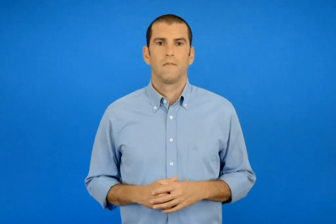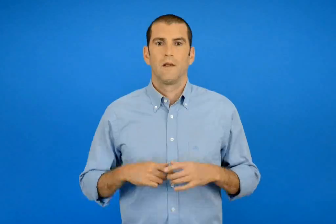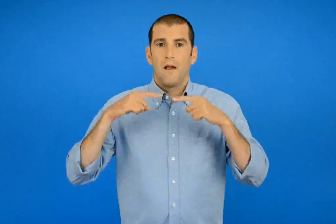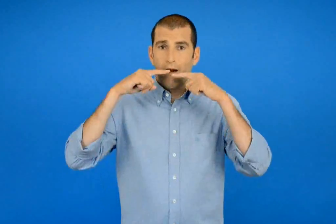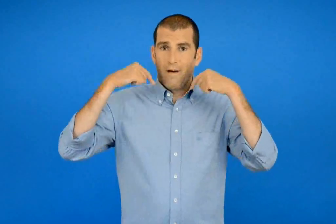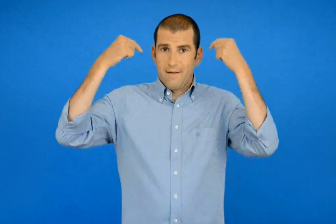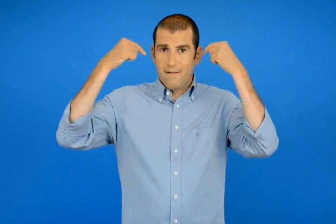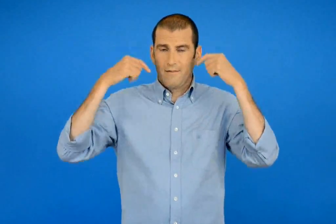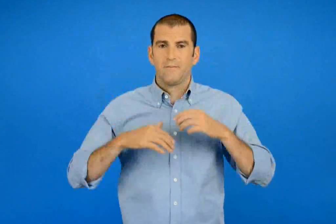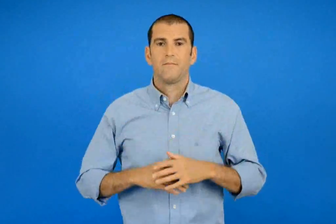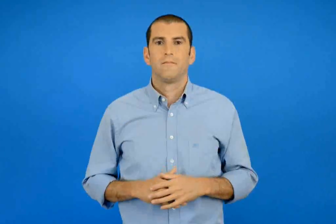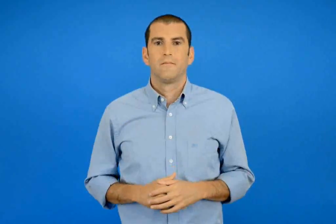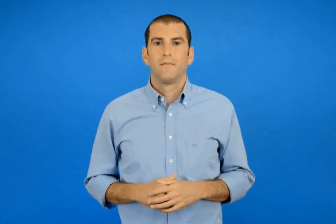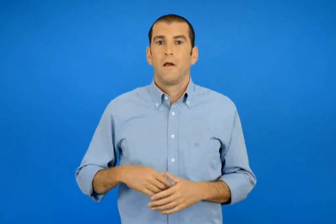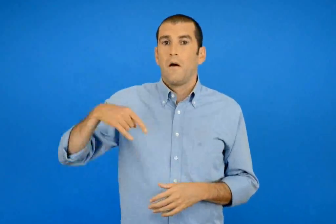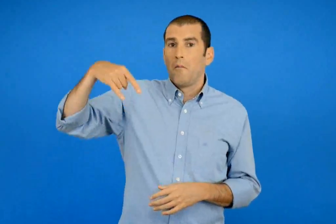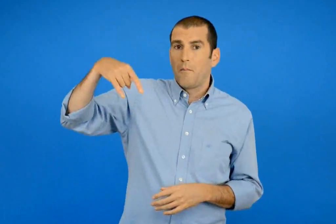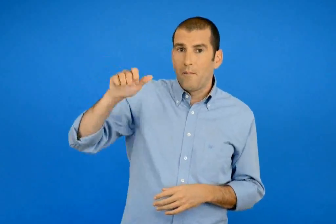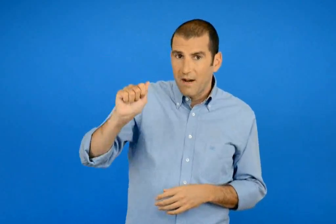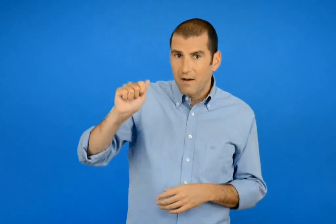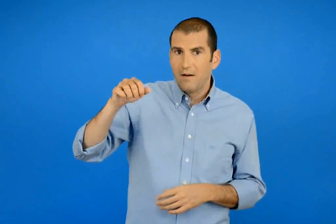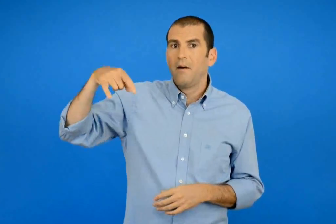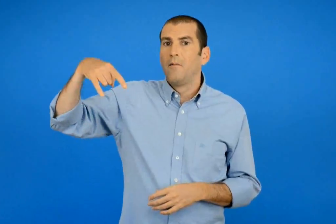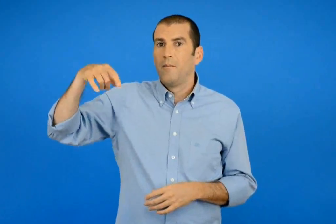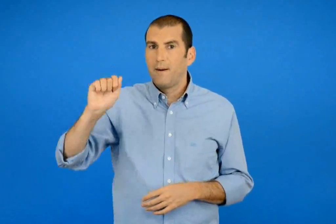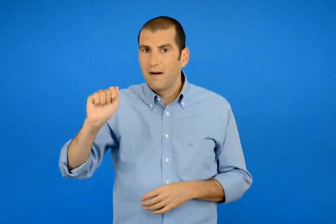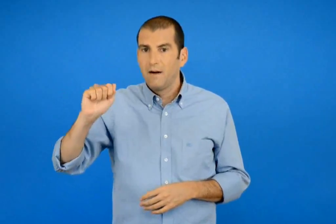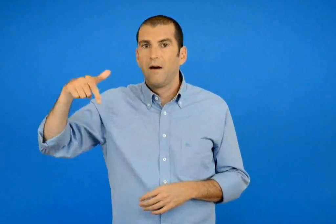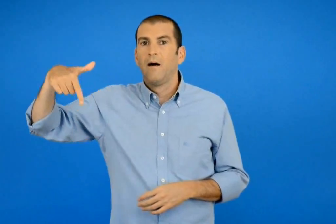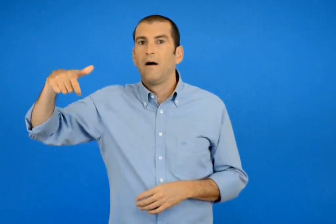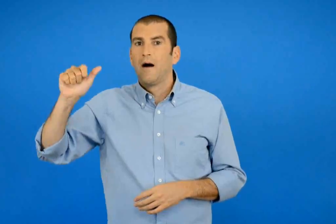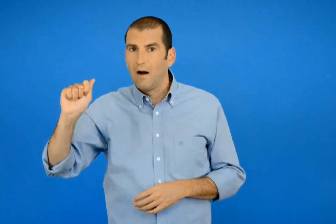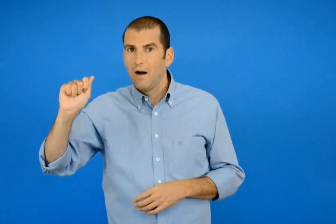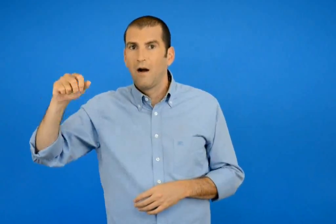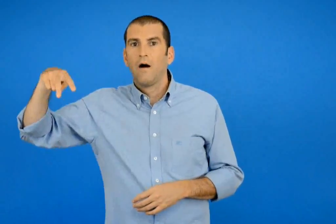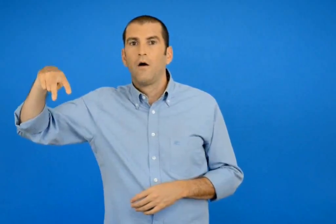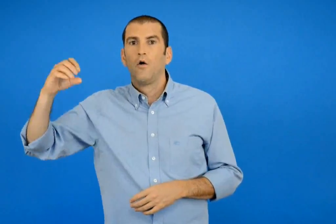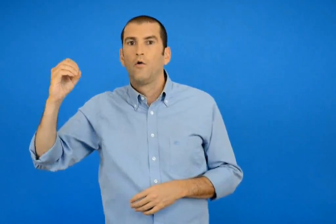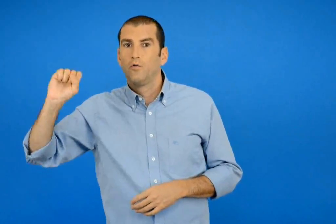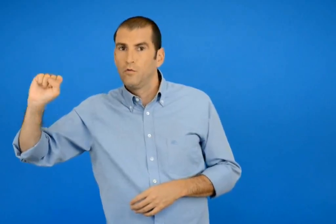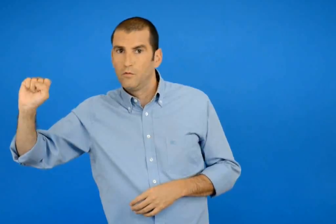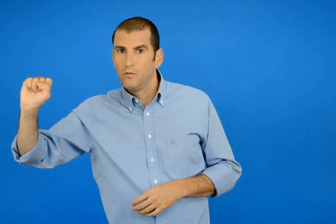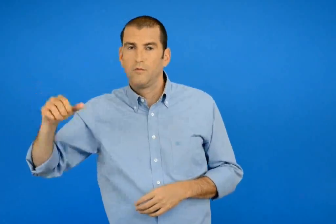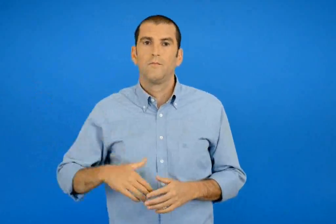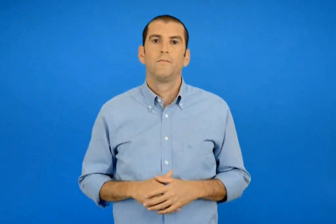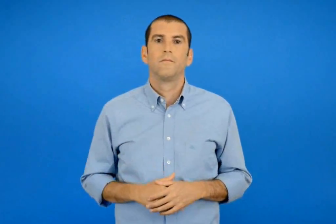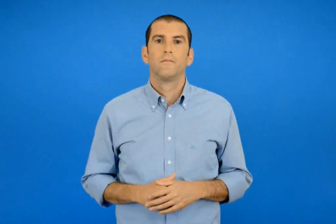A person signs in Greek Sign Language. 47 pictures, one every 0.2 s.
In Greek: χαρά πα πα γα λος
